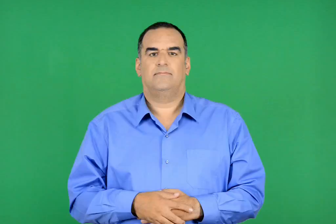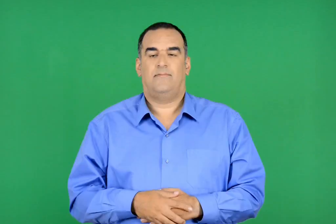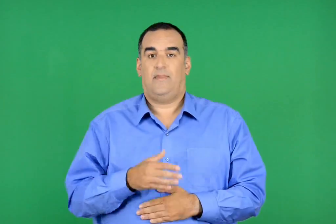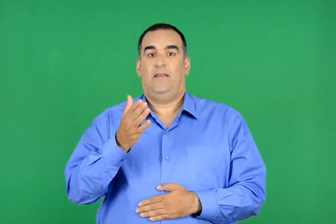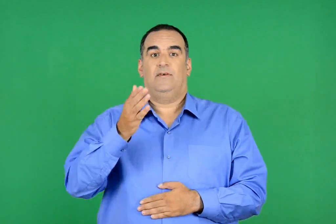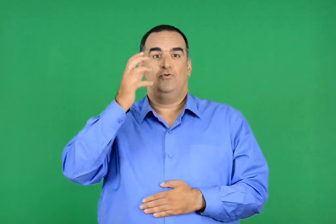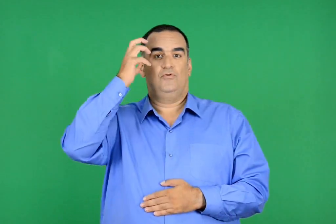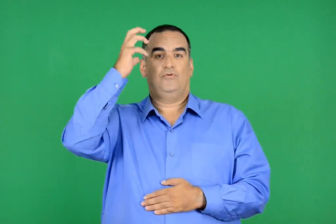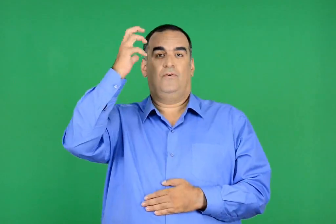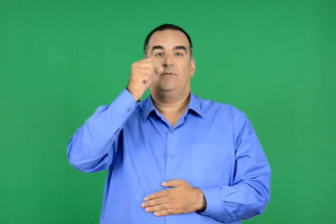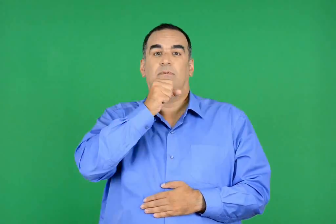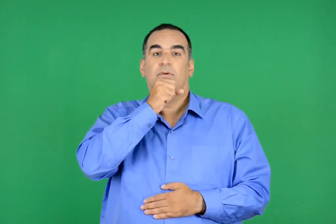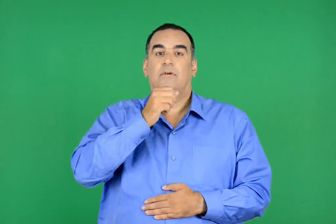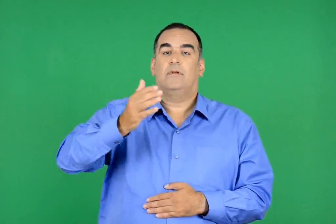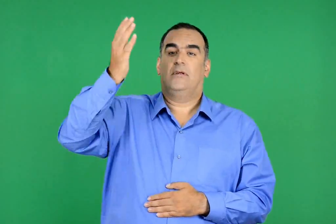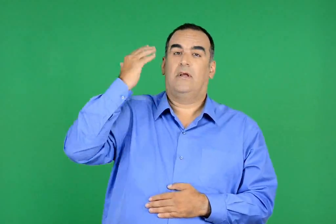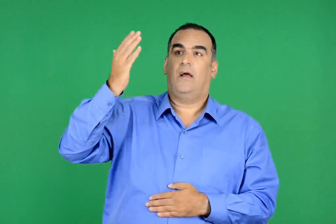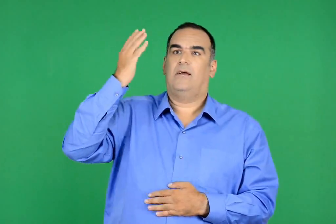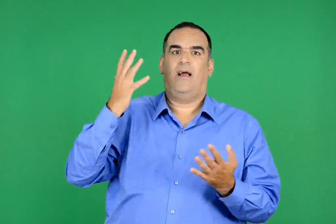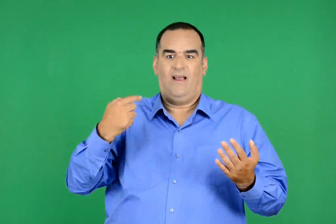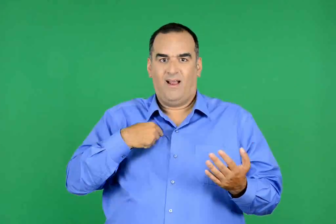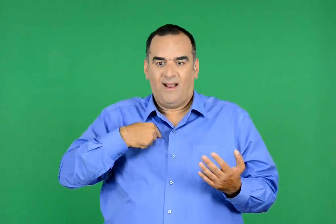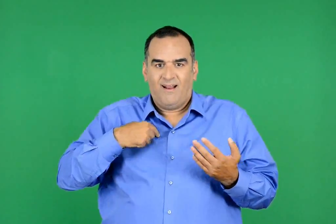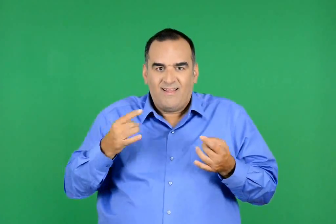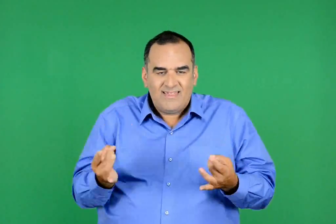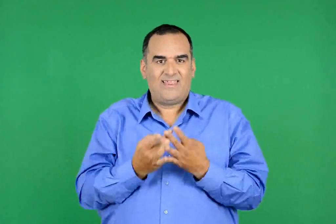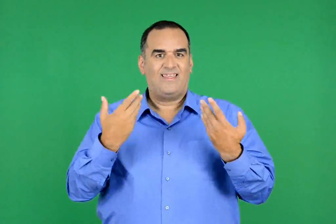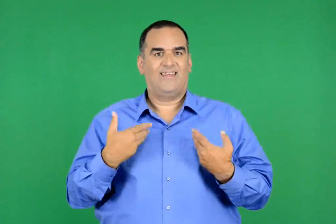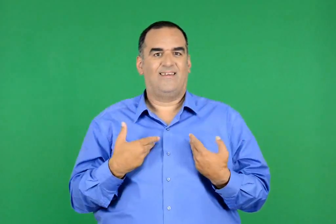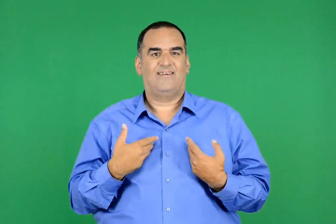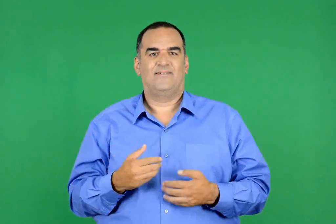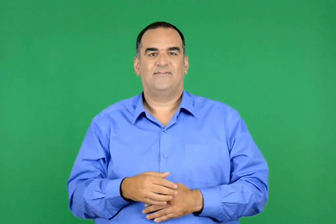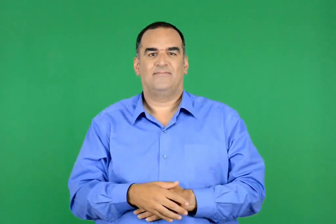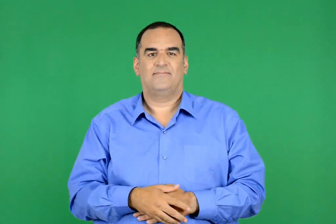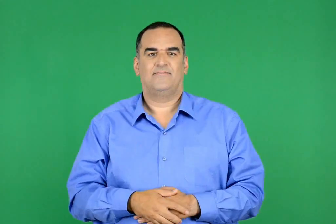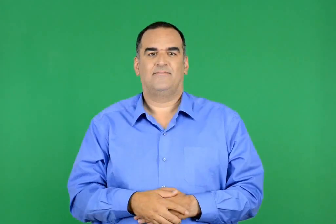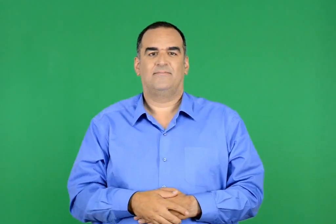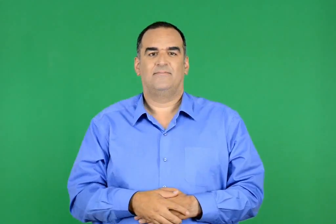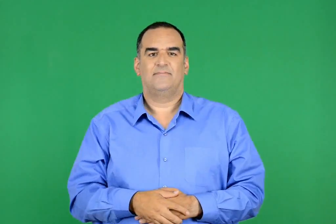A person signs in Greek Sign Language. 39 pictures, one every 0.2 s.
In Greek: η σοφή προγιαγιά µου αχ , τι τύχη που έχω απόψε
